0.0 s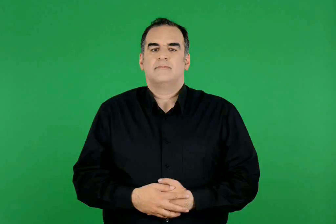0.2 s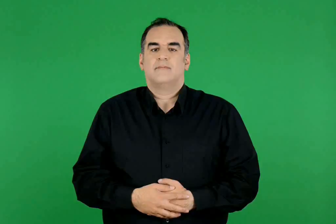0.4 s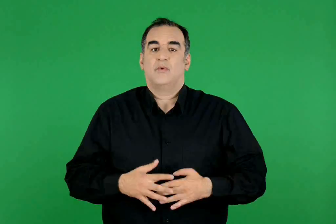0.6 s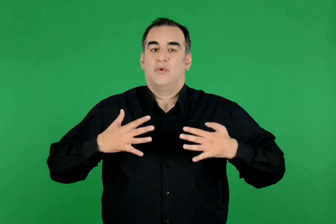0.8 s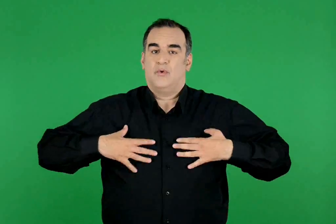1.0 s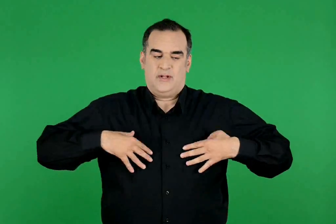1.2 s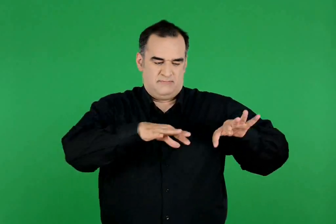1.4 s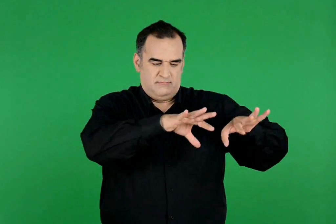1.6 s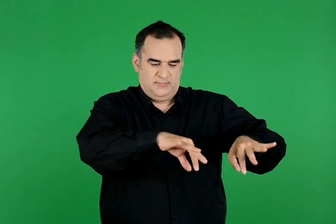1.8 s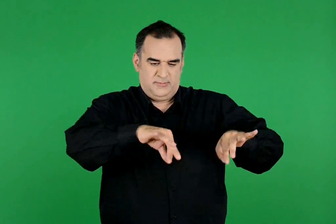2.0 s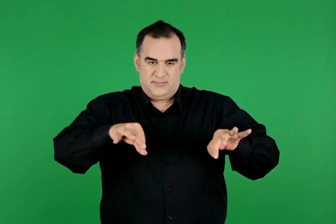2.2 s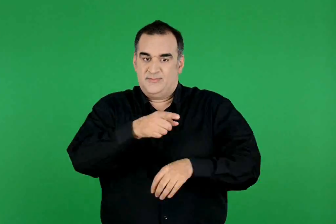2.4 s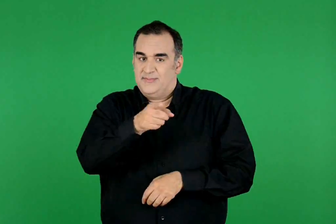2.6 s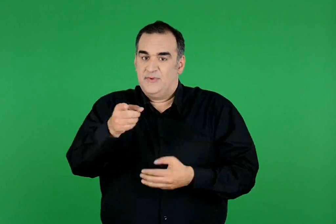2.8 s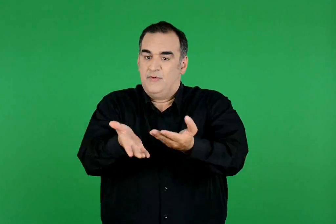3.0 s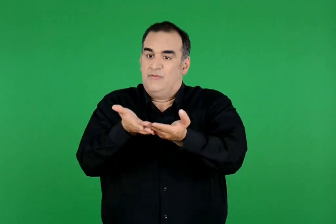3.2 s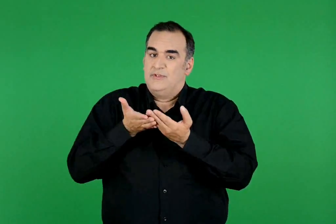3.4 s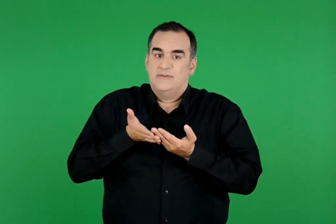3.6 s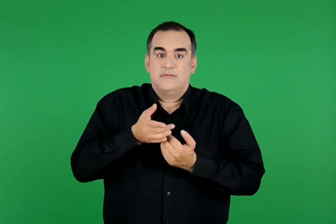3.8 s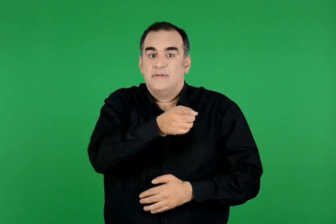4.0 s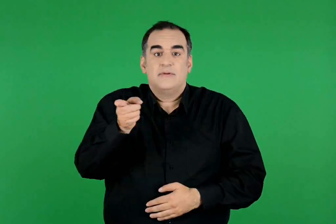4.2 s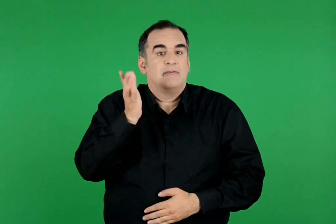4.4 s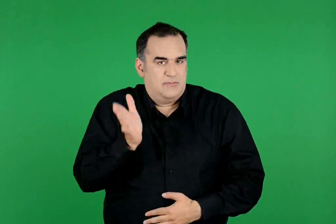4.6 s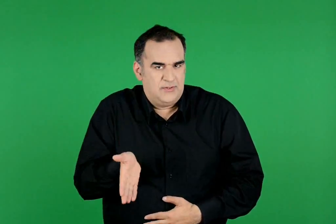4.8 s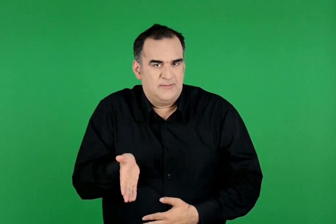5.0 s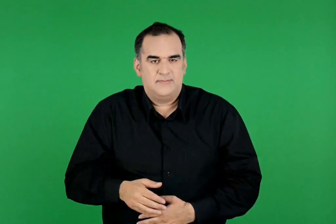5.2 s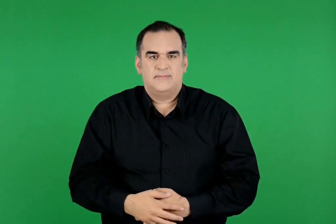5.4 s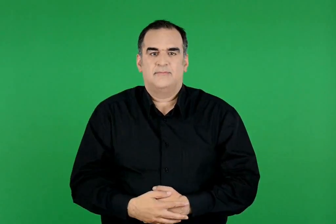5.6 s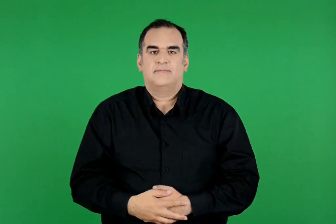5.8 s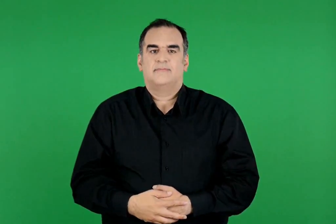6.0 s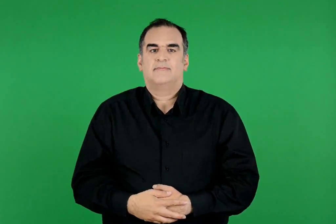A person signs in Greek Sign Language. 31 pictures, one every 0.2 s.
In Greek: μπορείτε να με βοηθήσετε να απλώσω τα ρούχα ;
